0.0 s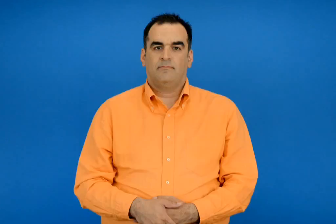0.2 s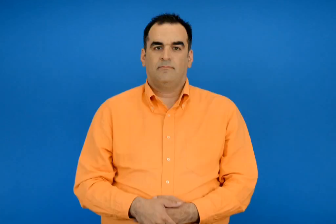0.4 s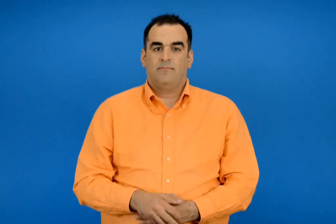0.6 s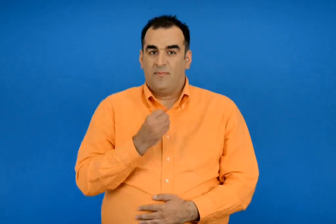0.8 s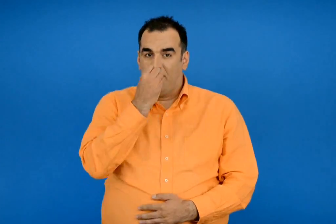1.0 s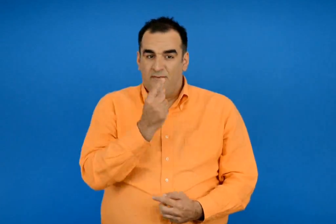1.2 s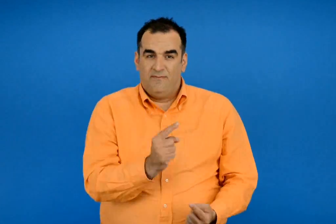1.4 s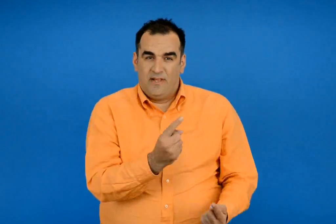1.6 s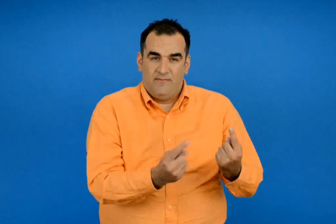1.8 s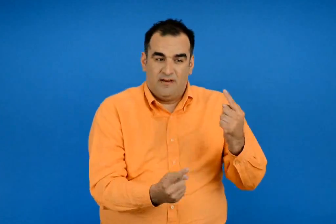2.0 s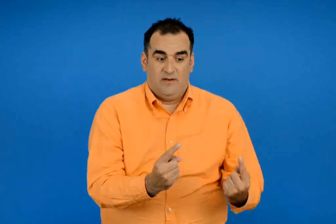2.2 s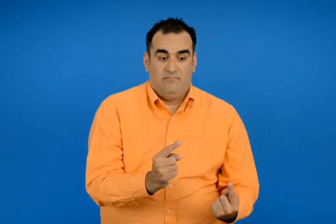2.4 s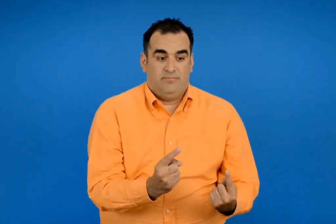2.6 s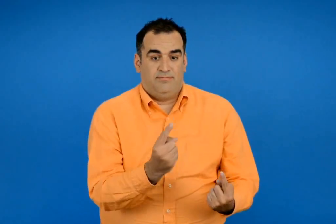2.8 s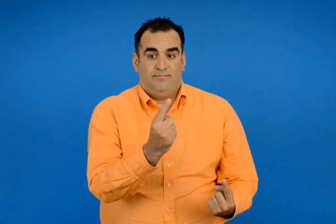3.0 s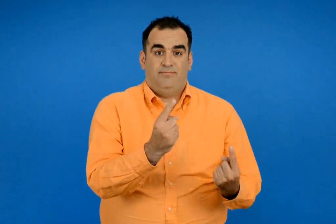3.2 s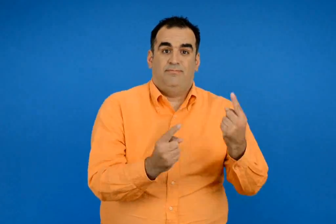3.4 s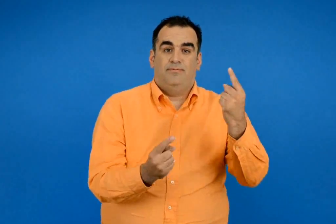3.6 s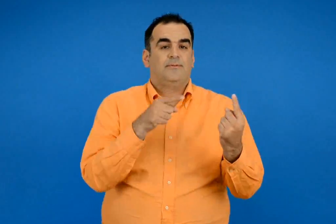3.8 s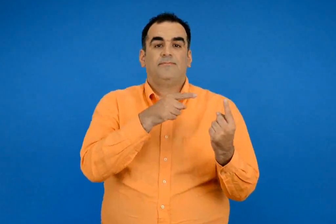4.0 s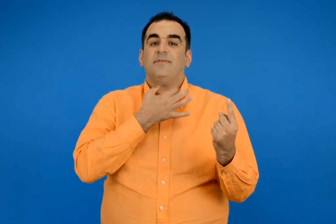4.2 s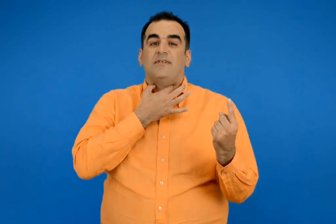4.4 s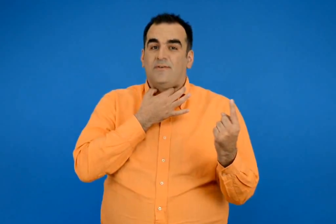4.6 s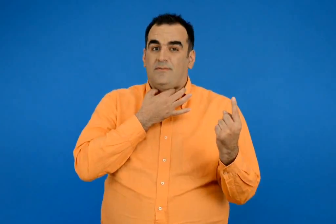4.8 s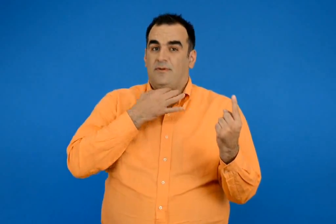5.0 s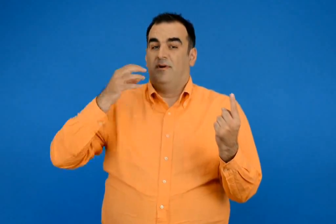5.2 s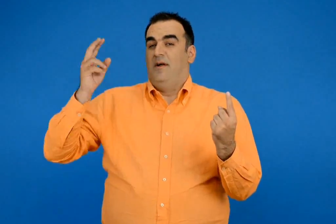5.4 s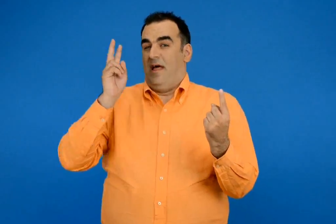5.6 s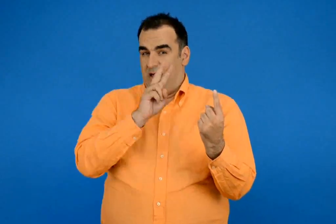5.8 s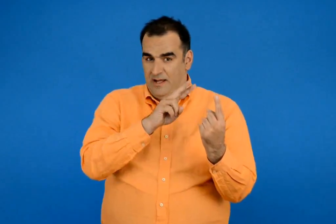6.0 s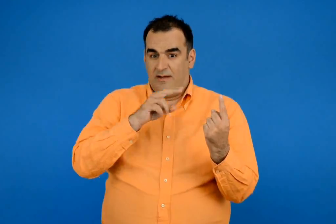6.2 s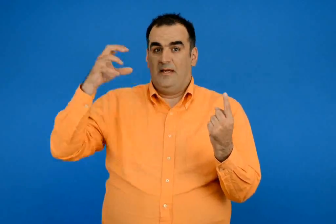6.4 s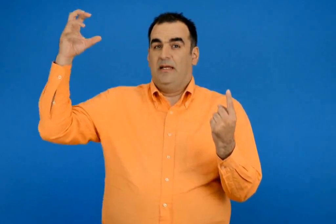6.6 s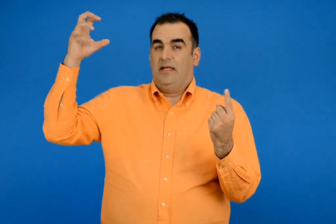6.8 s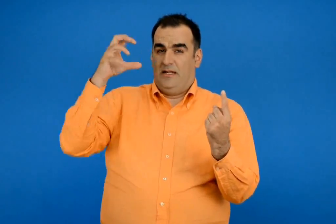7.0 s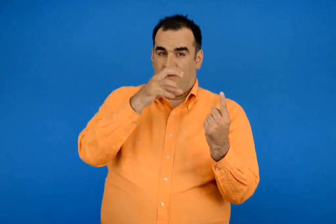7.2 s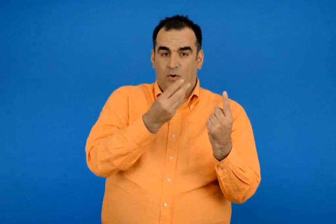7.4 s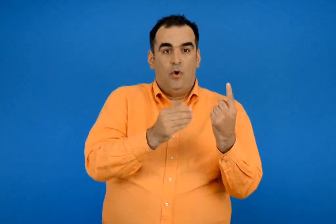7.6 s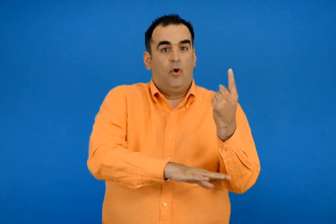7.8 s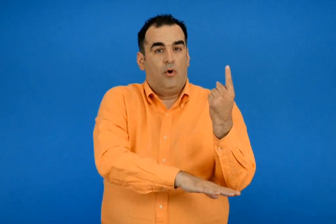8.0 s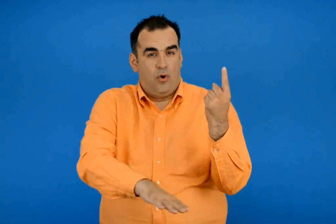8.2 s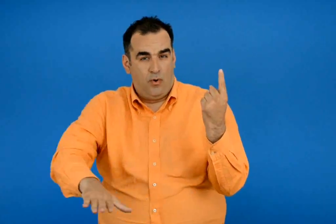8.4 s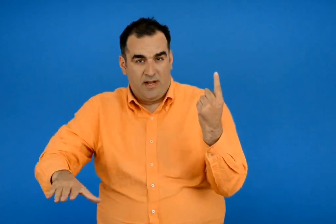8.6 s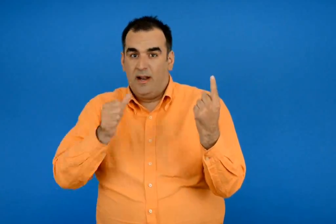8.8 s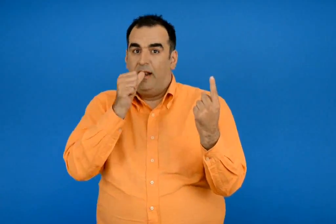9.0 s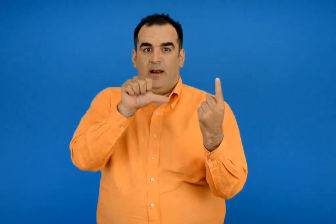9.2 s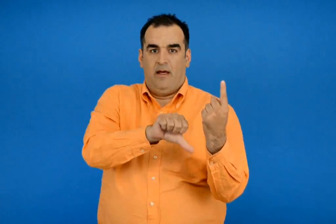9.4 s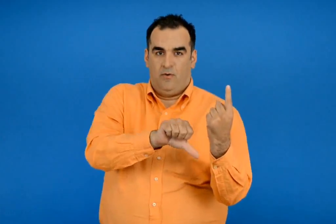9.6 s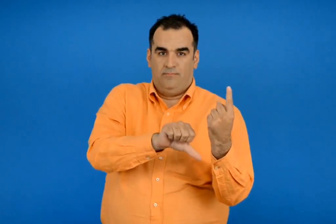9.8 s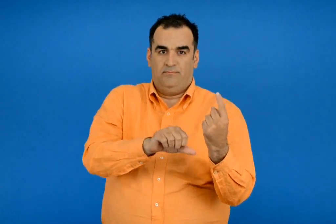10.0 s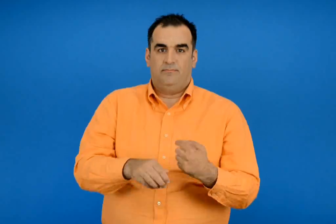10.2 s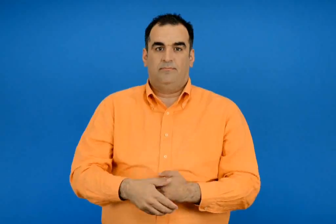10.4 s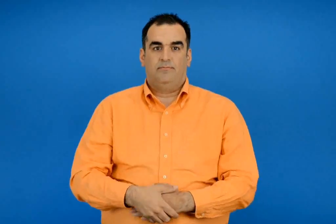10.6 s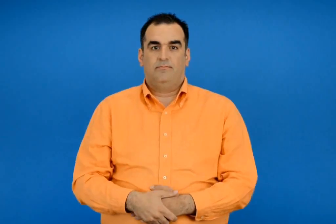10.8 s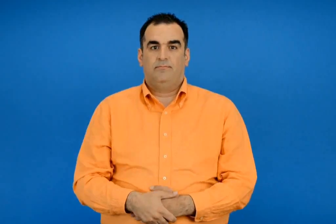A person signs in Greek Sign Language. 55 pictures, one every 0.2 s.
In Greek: για να αναπτυχθούν χρειάζονται αέρα ήλιο χώμα και νερό
